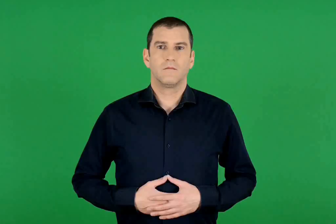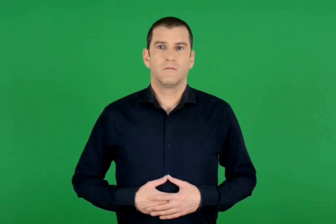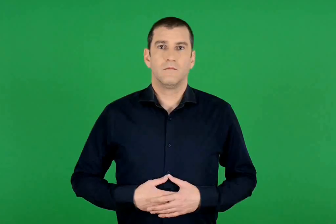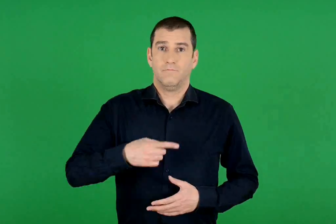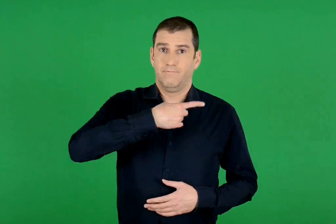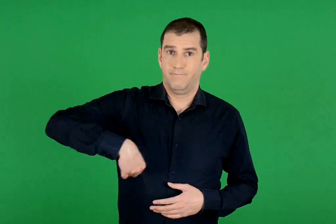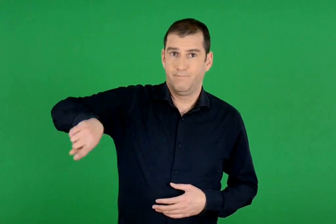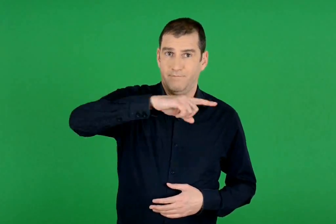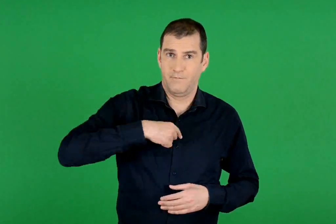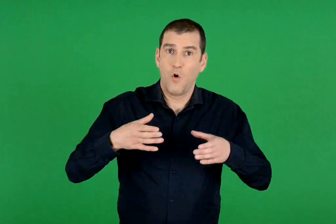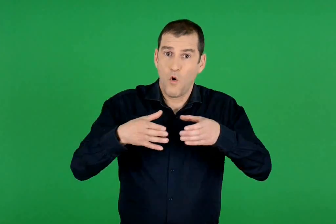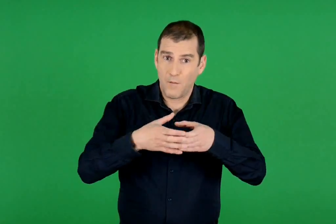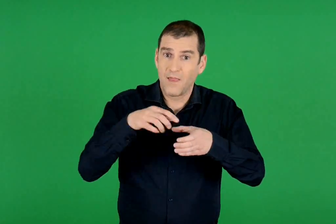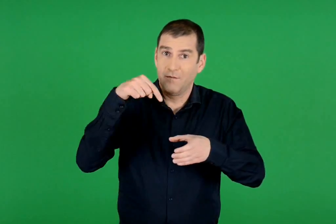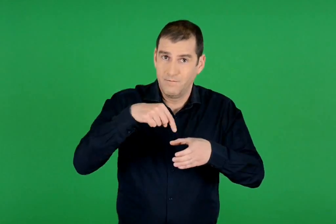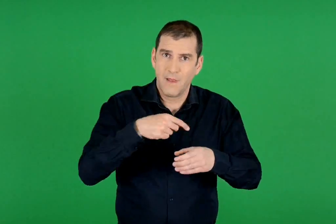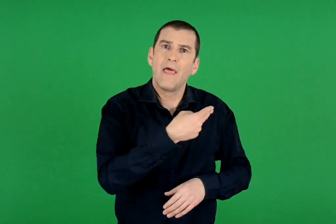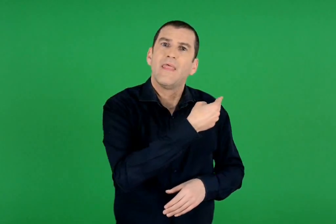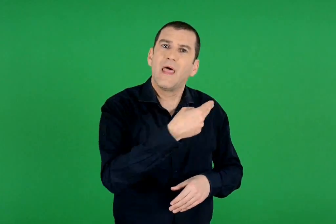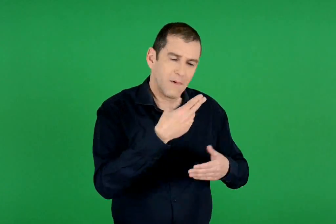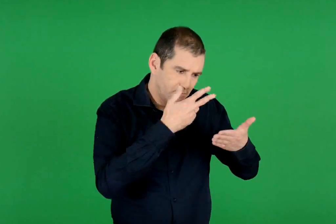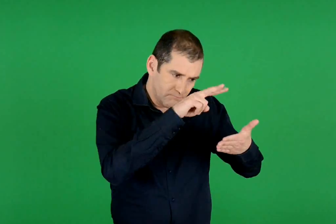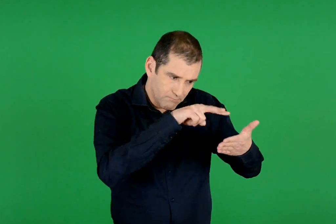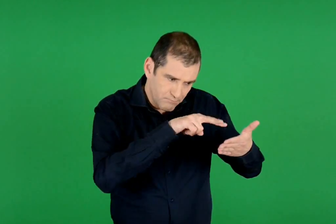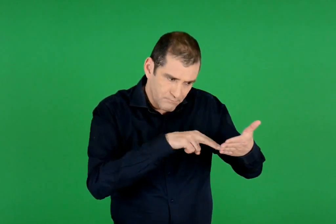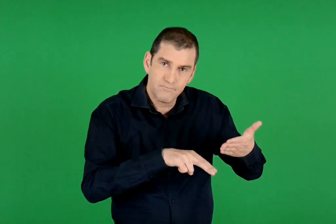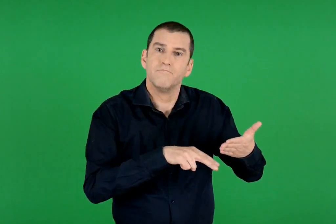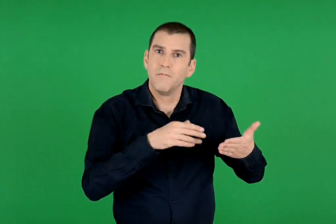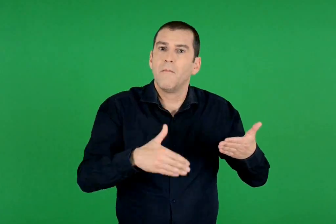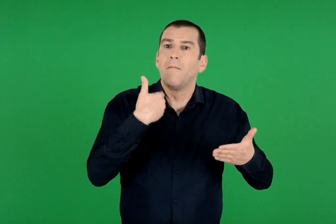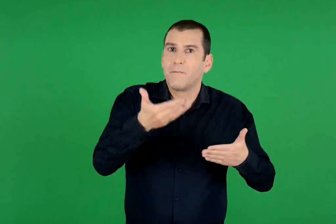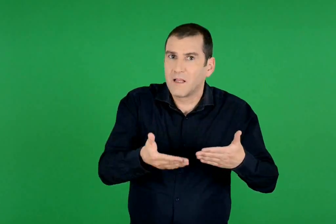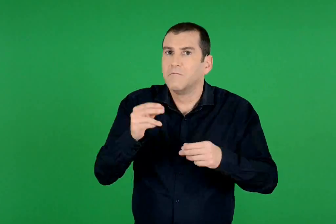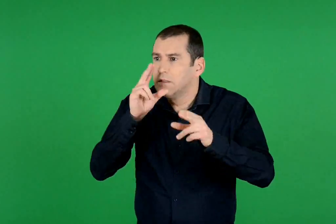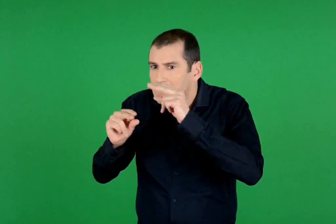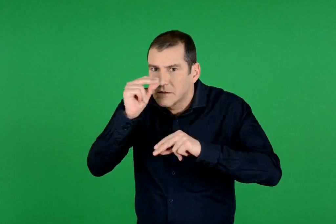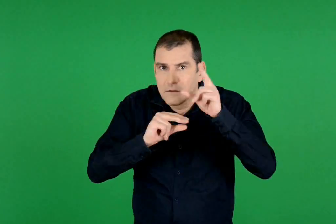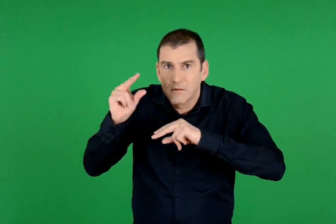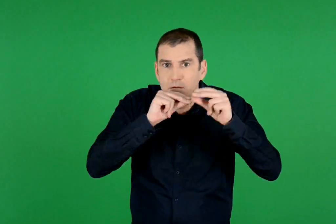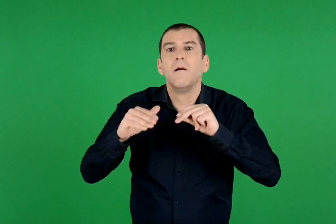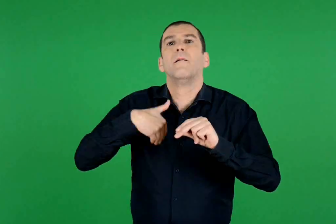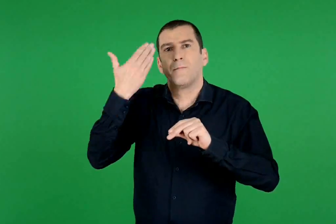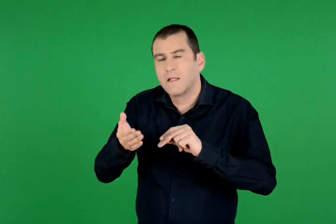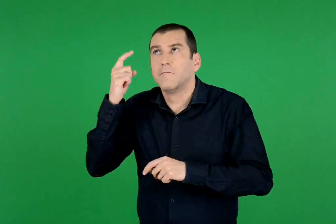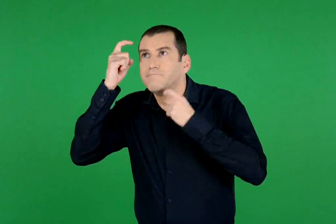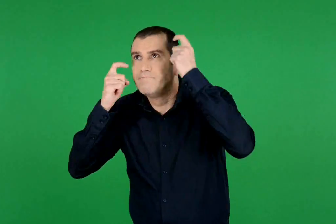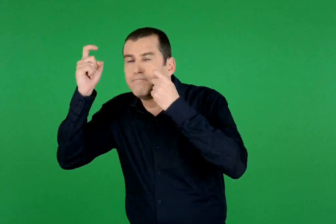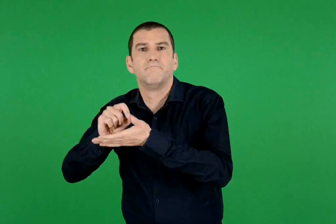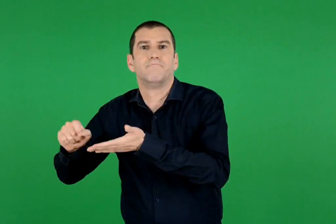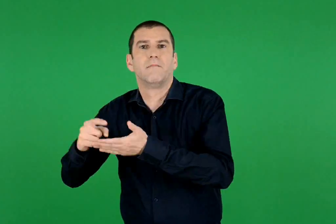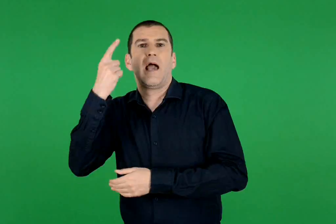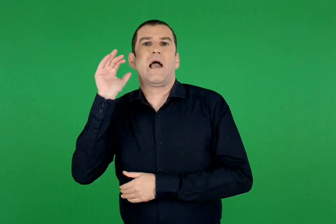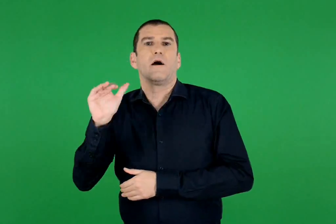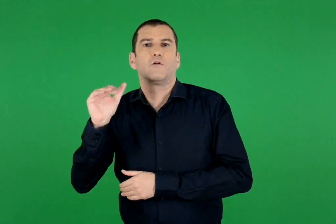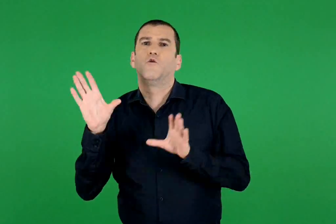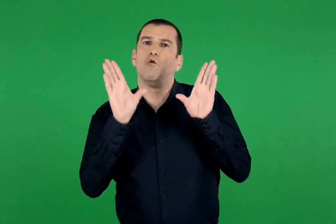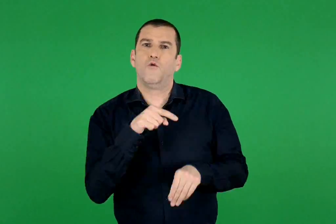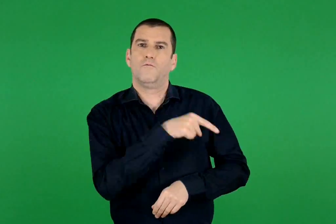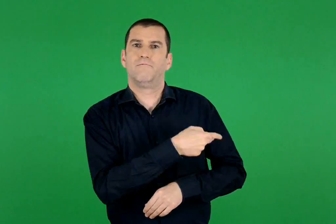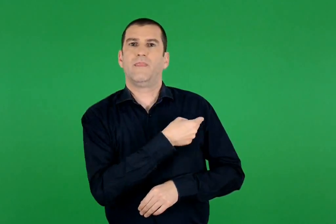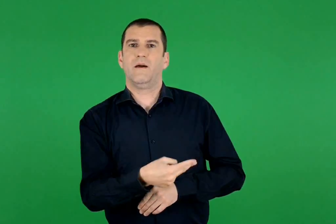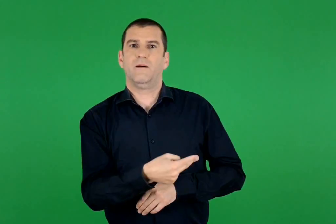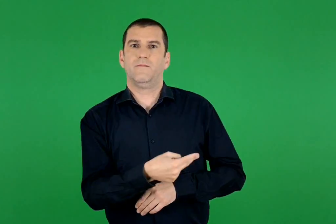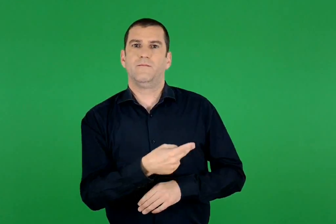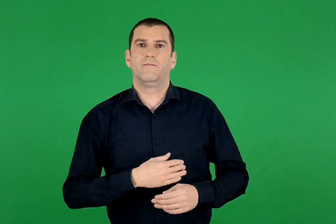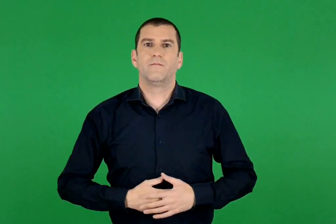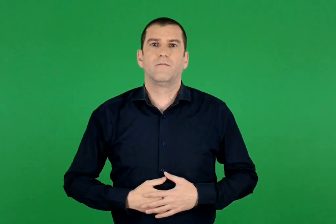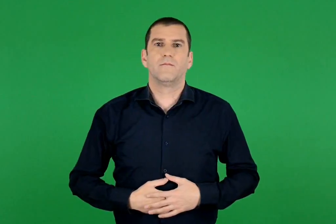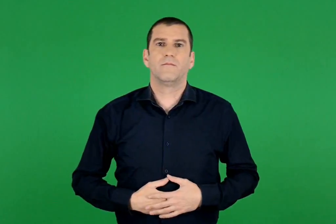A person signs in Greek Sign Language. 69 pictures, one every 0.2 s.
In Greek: αφού συζητήσουμε στην ομάδα μας , διατυπώνουμε μια ερώτηση σχετική με το θέμα που μελετάμε
